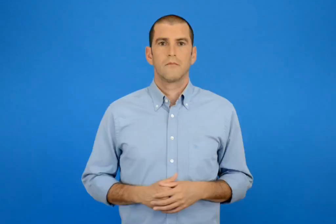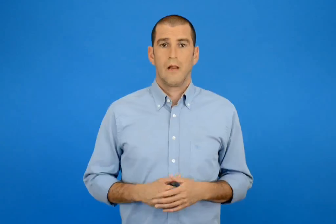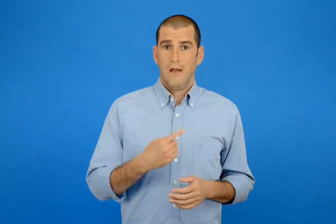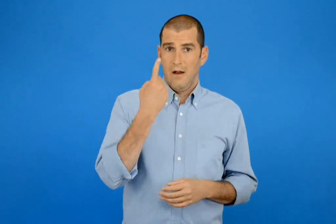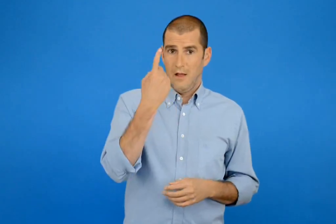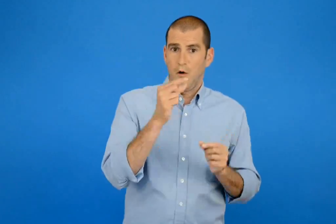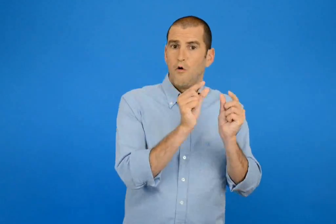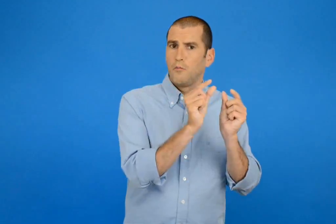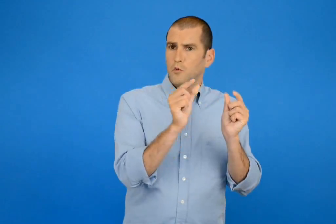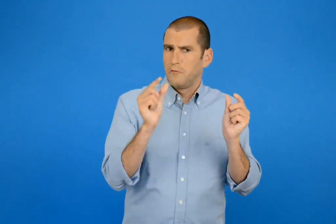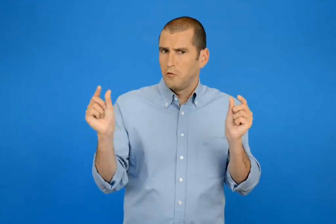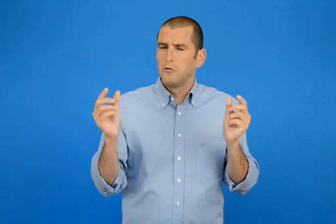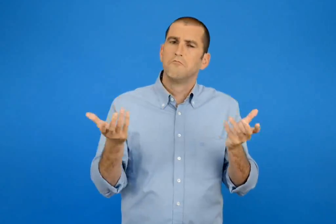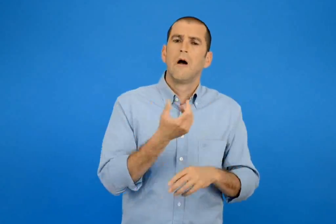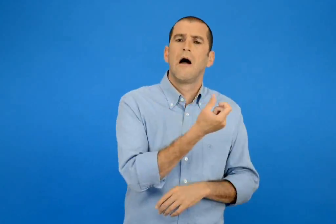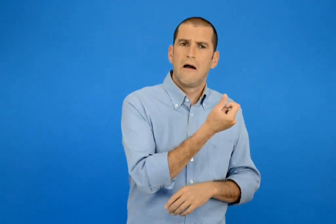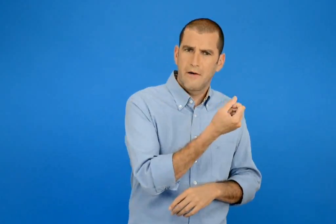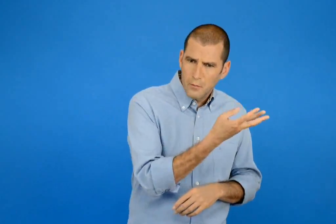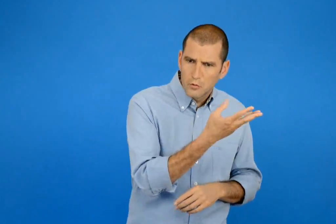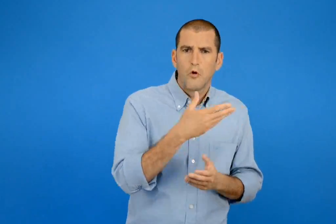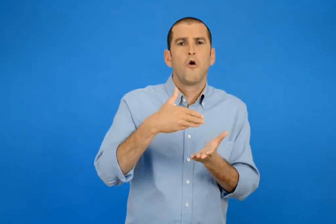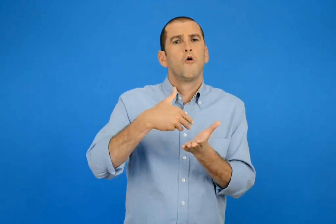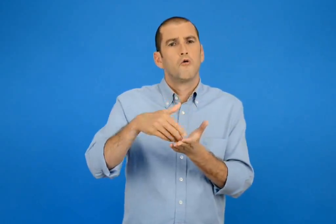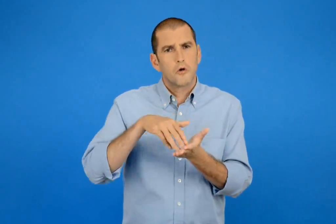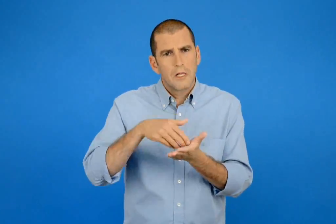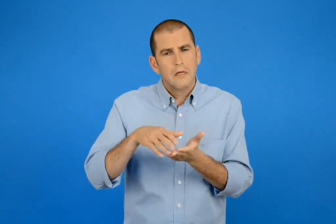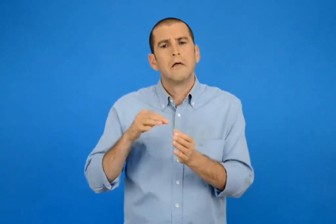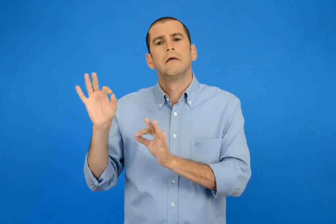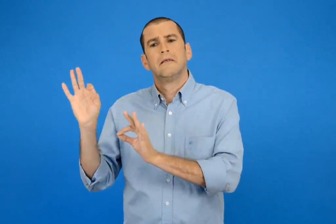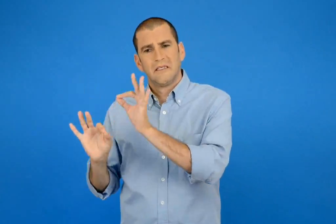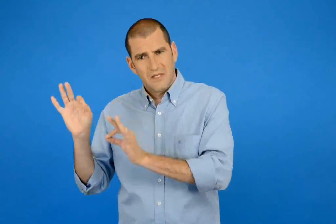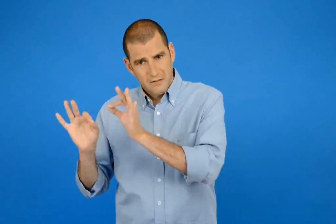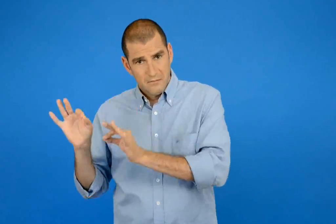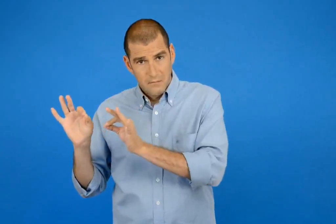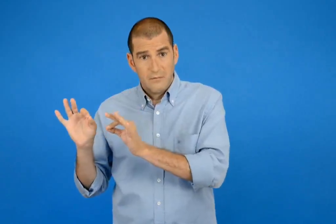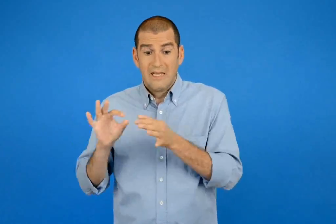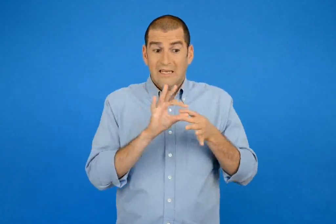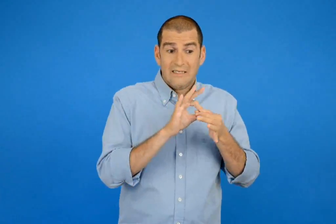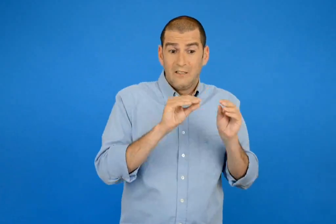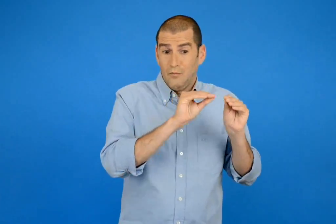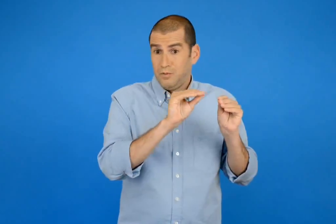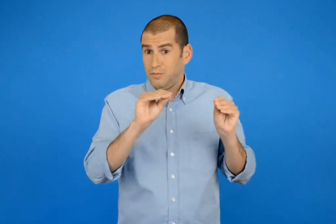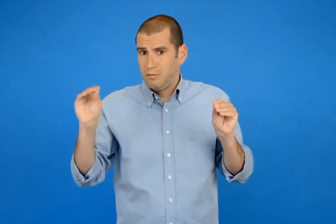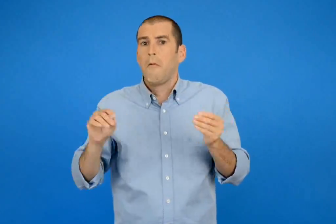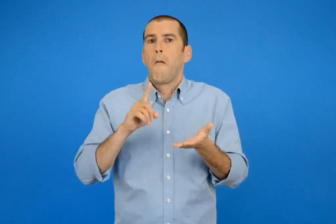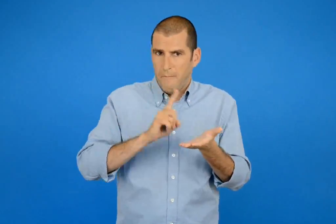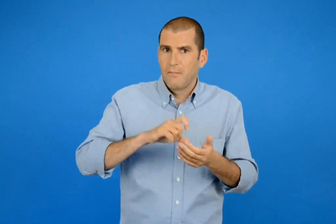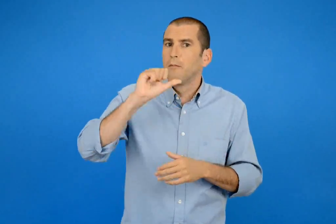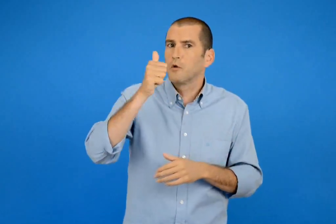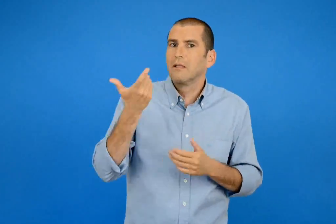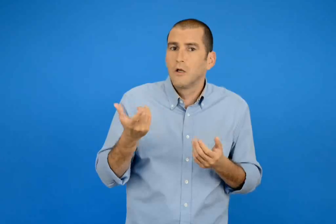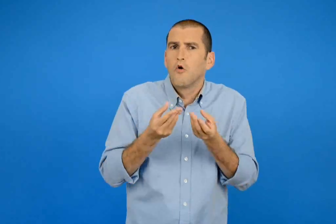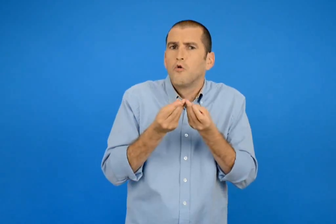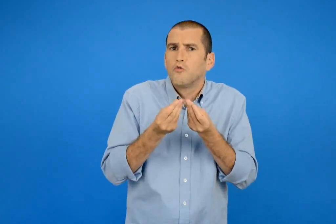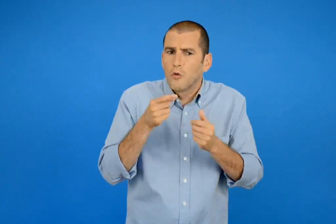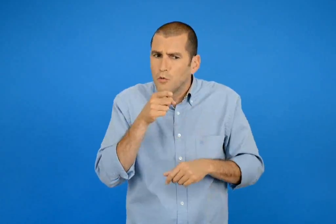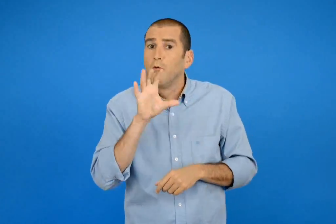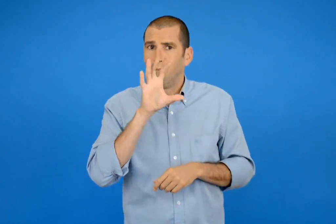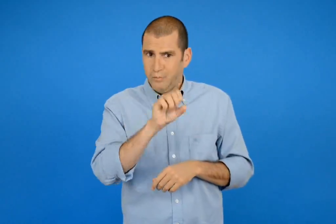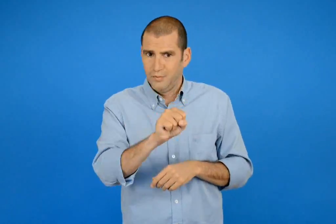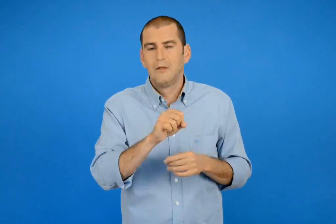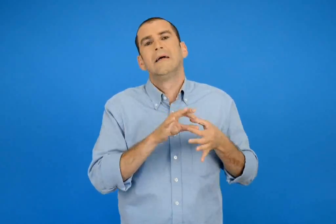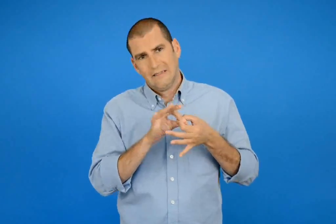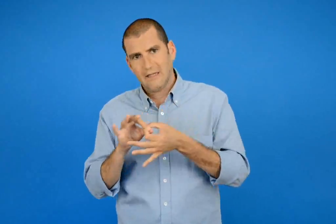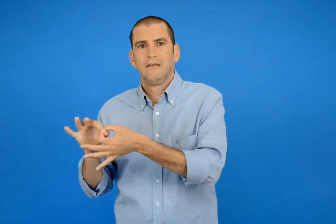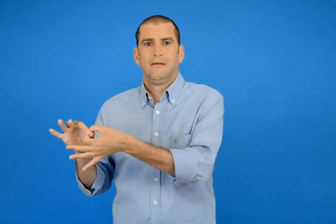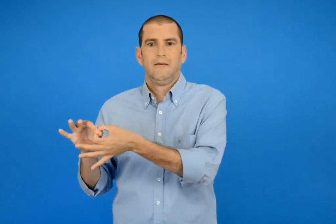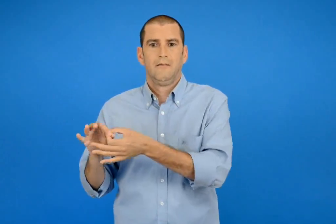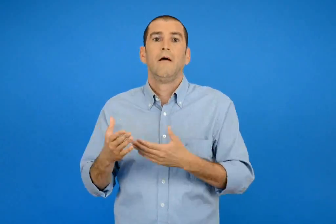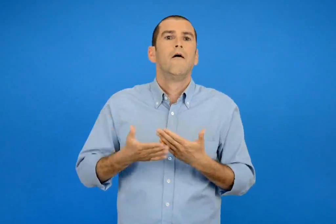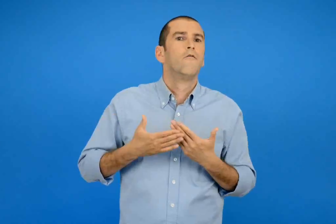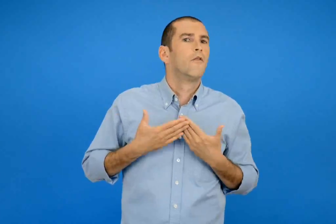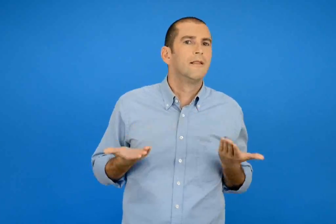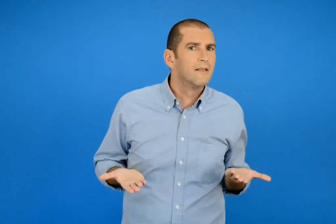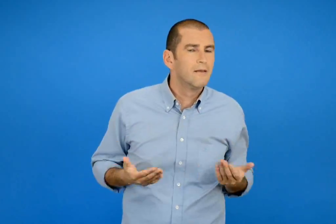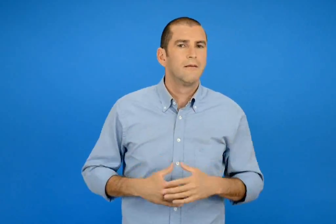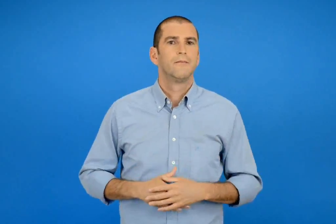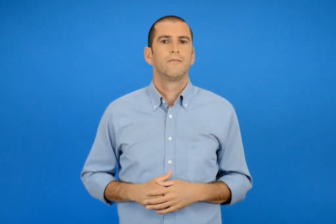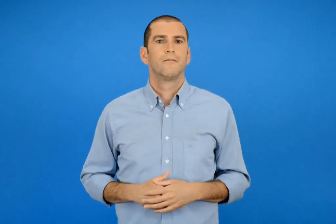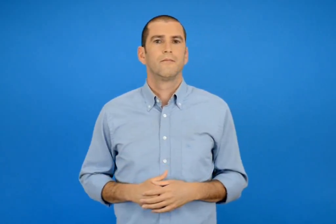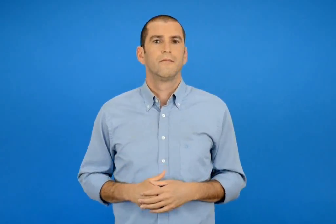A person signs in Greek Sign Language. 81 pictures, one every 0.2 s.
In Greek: για να συνεχίσουμε ένα μοτίβο με αριθμούς χρώματα η σχήματα πρέπει να βρούμε με ποιόν τρόπο φτιάχτηκε μας βοηθάει
